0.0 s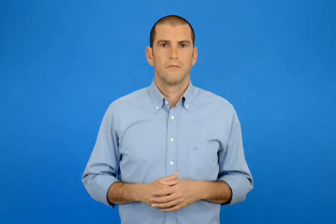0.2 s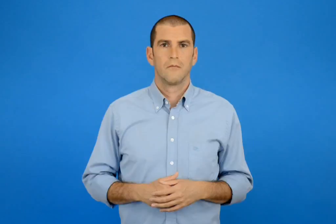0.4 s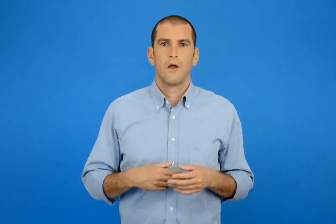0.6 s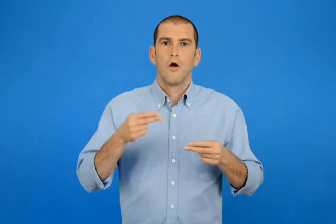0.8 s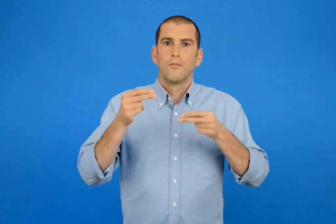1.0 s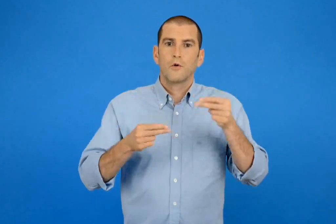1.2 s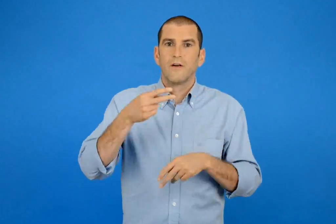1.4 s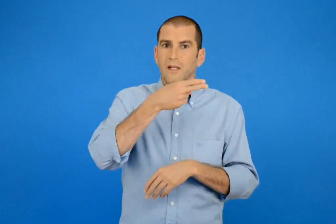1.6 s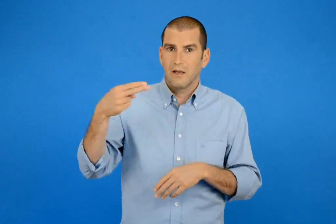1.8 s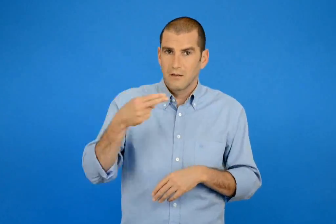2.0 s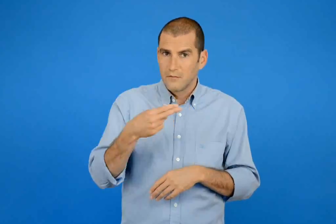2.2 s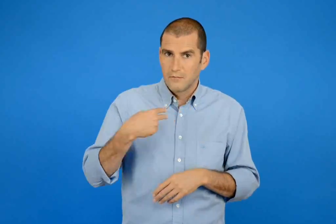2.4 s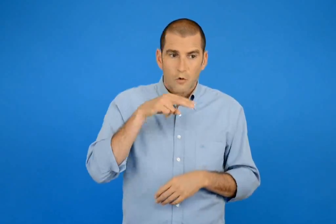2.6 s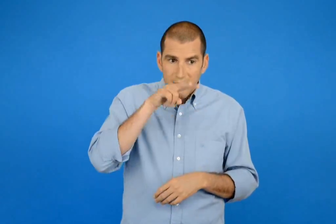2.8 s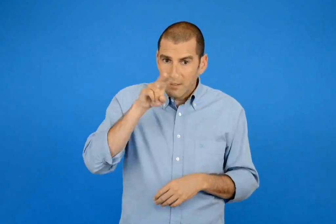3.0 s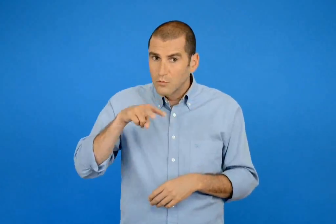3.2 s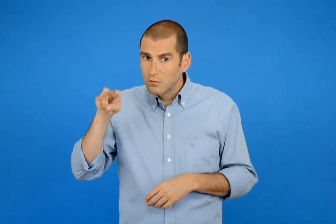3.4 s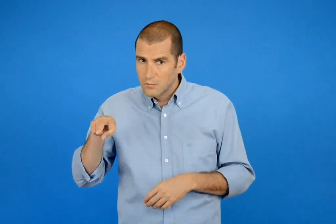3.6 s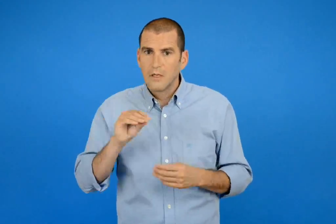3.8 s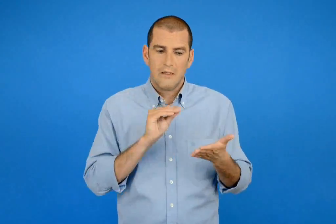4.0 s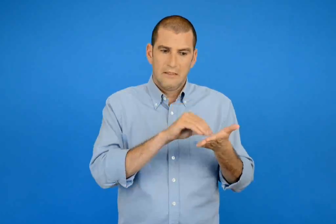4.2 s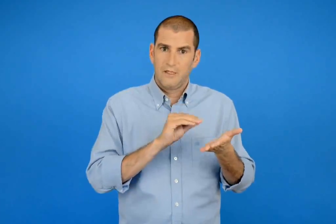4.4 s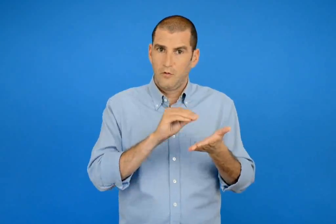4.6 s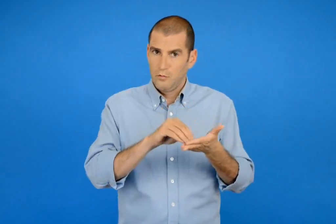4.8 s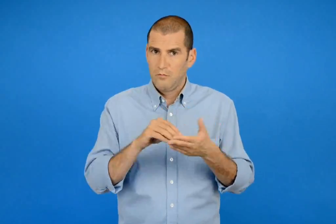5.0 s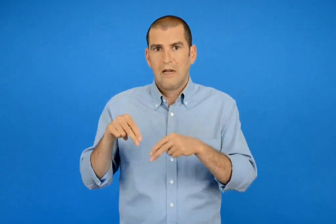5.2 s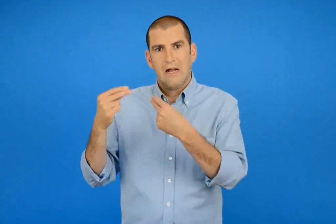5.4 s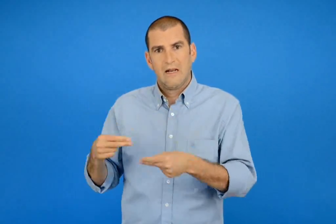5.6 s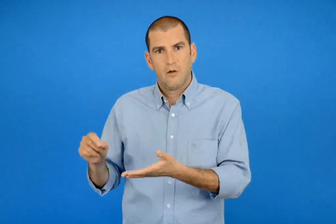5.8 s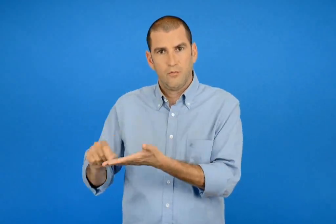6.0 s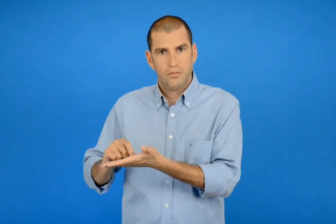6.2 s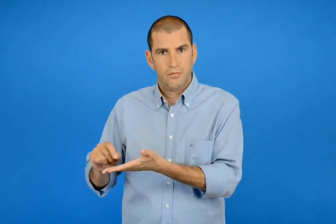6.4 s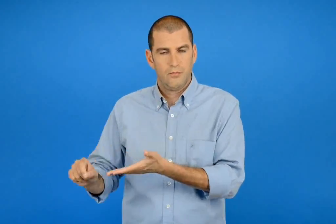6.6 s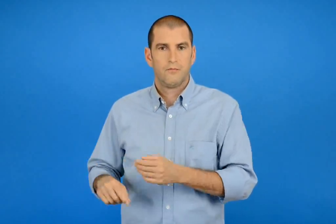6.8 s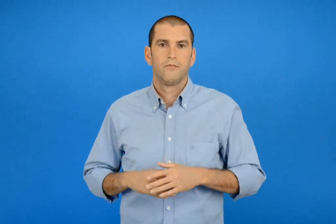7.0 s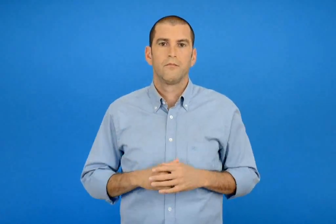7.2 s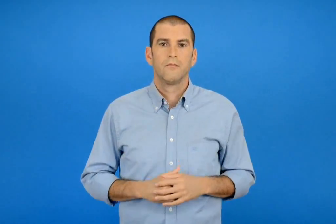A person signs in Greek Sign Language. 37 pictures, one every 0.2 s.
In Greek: διαβάζω τα προβλήματα τα συμπληρώνω και τα λύνω
